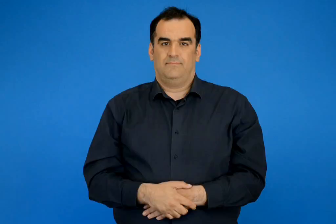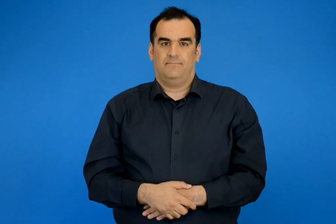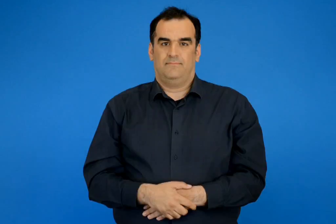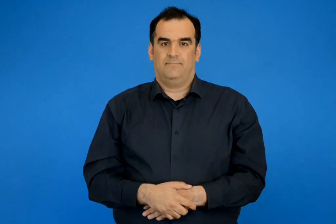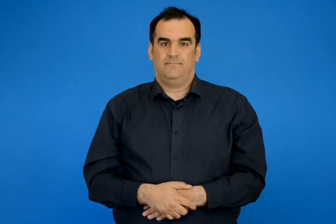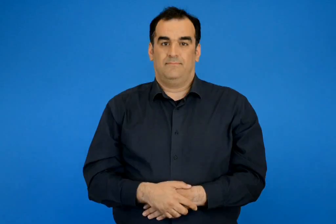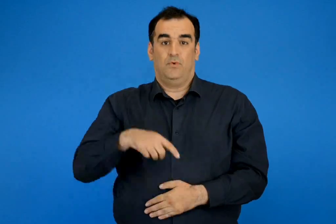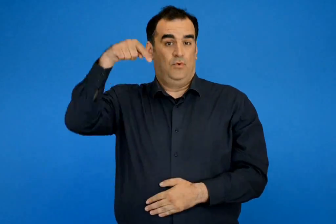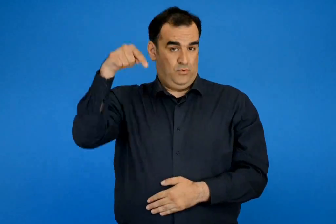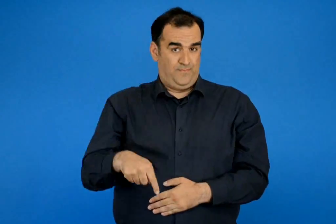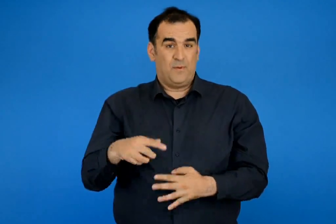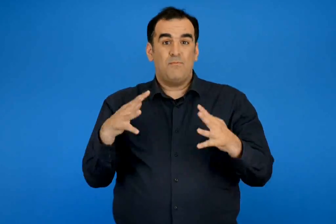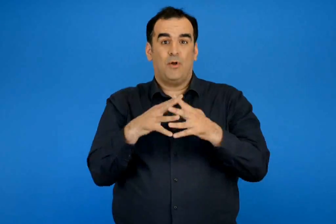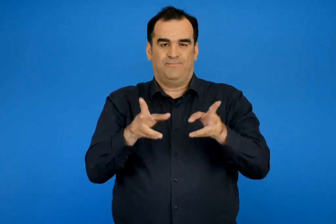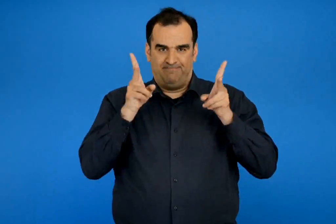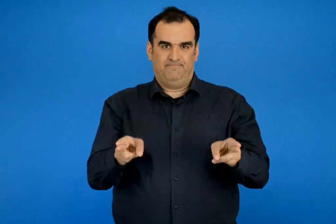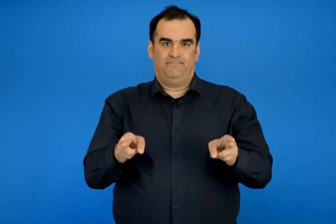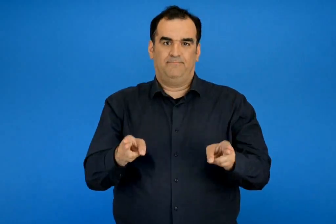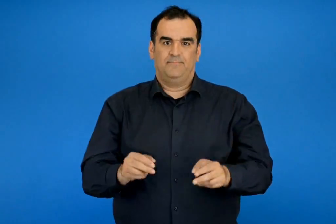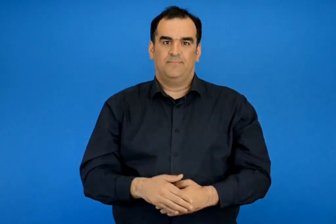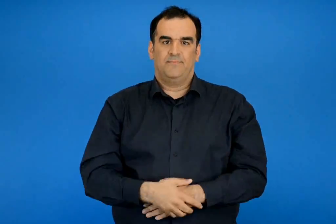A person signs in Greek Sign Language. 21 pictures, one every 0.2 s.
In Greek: σταματήστε τους πολέμους τώρα
